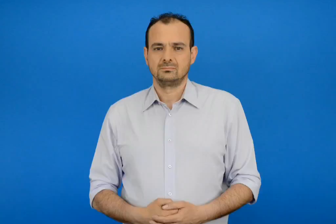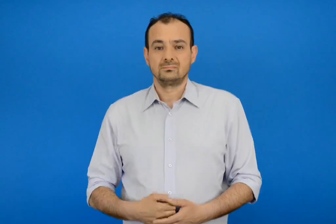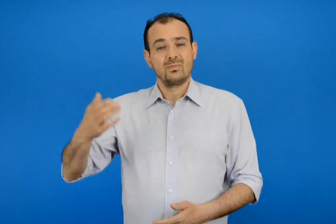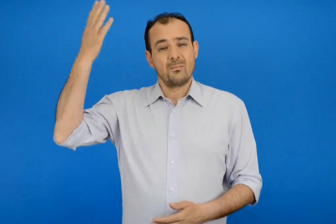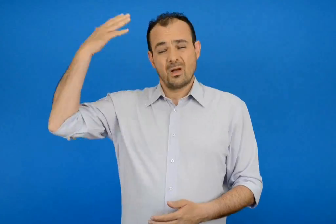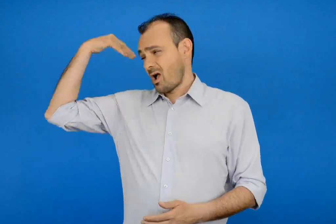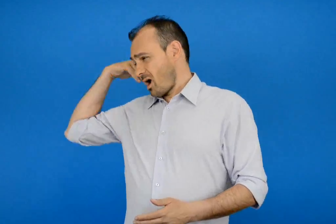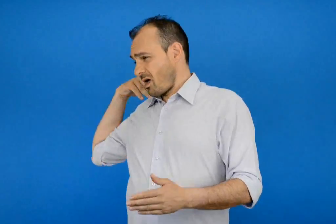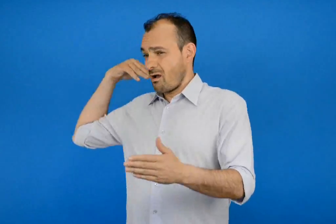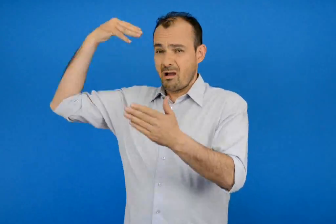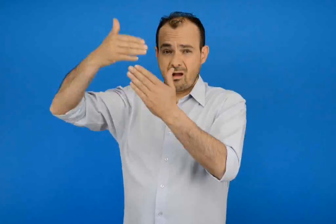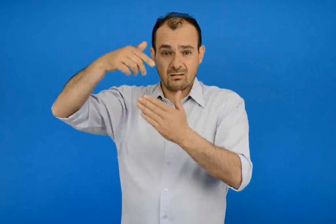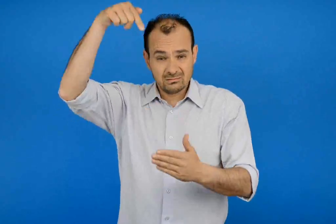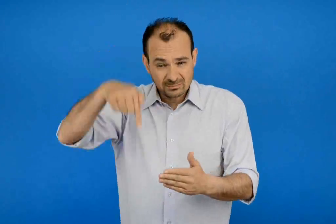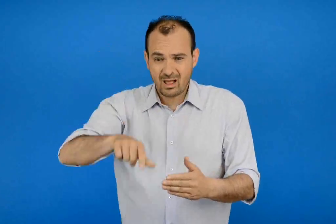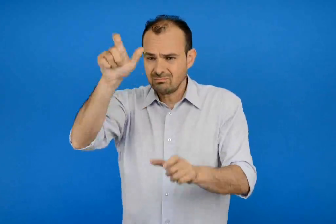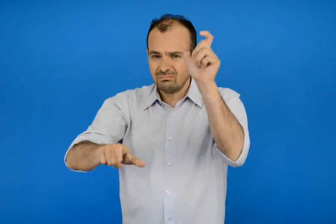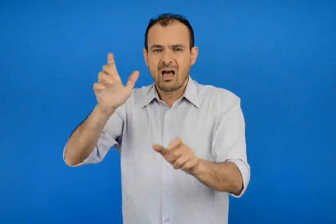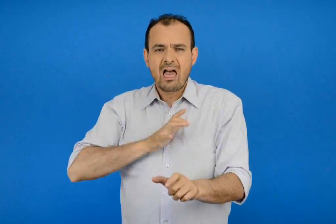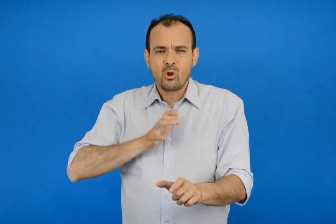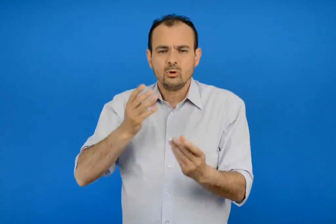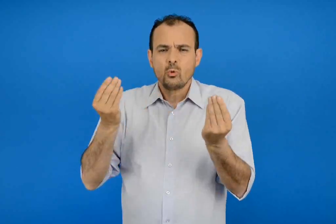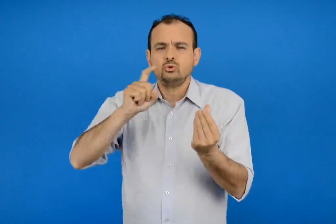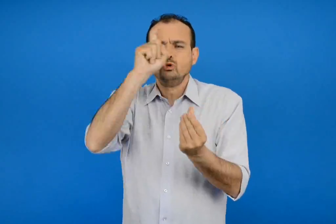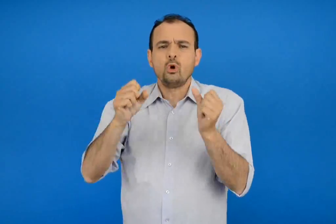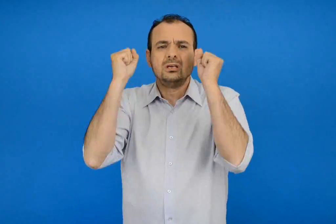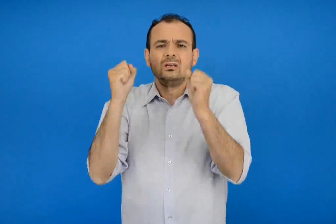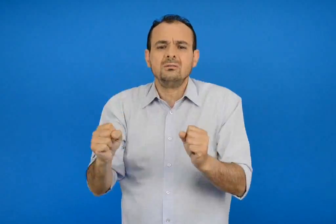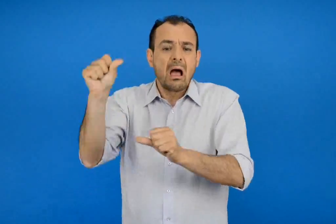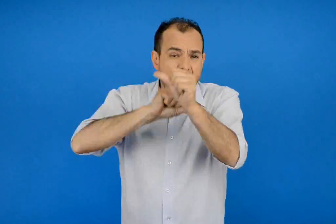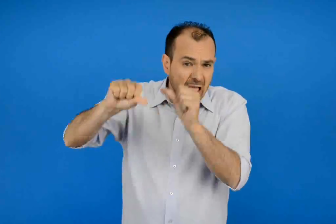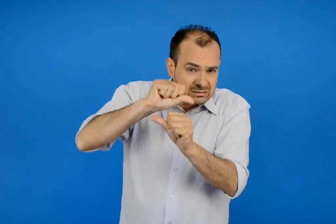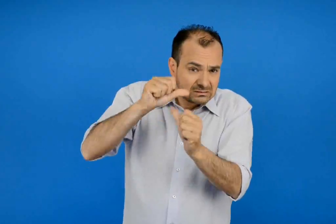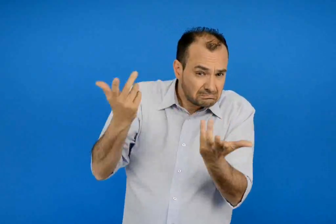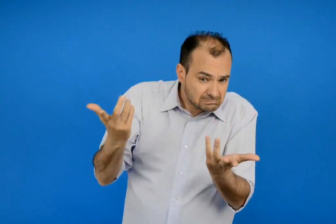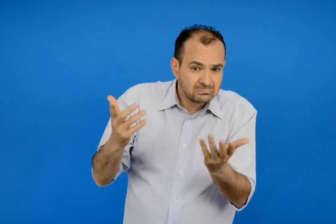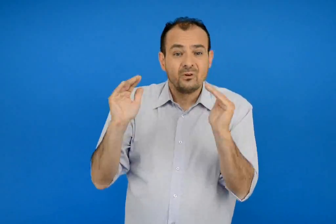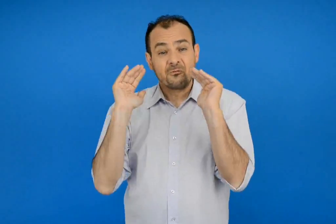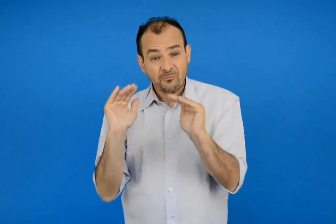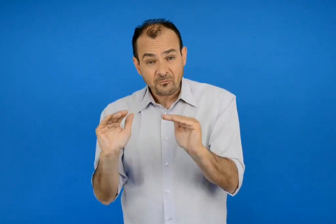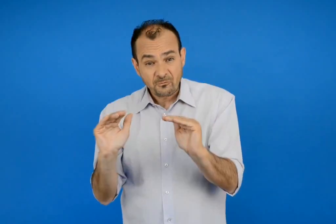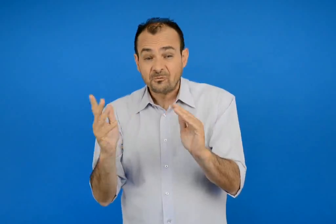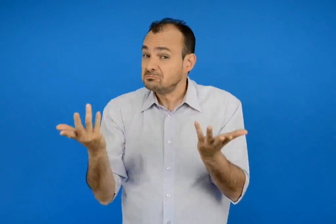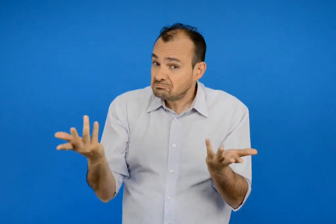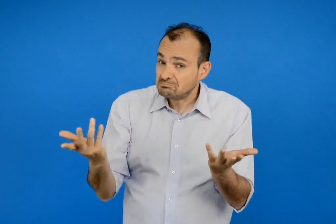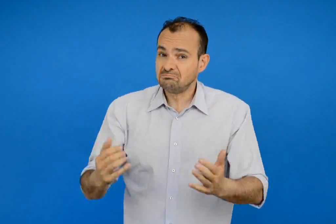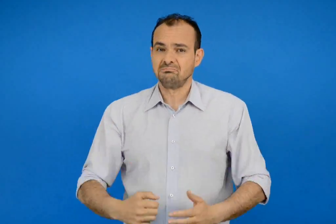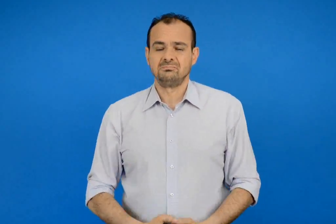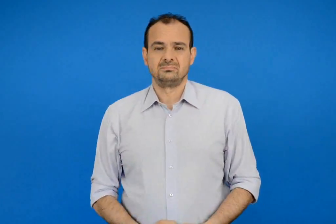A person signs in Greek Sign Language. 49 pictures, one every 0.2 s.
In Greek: τι άλλαξε στον τρόπο της ζωής των ανθρώπων από τότε μέχρι σήμερα ; τι έμεινε το ίδιο ;
